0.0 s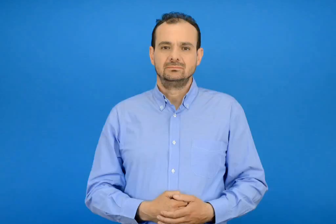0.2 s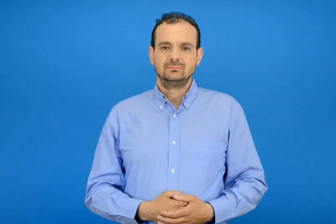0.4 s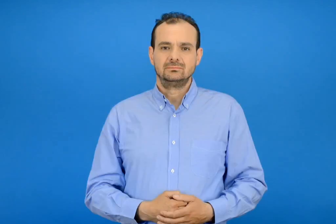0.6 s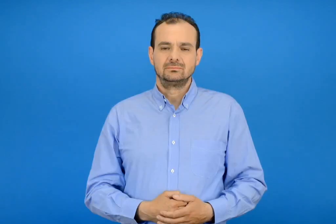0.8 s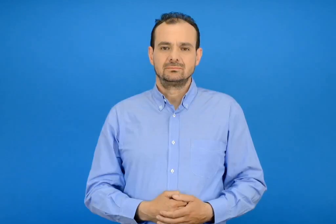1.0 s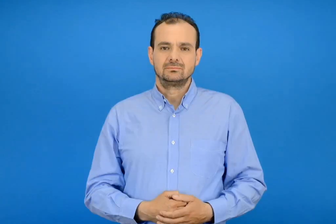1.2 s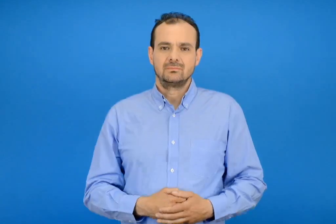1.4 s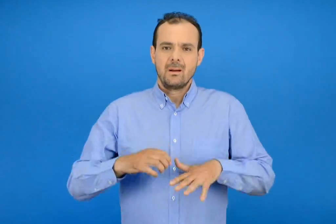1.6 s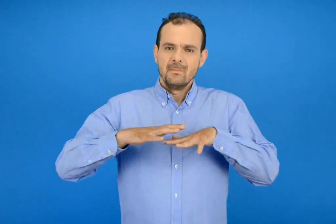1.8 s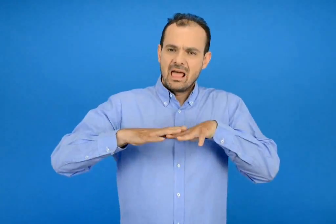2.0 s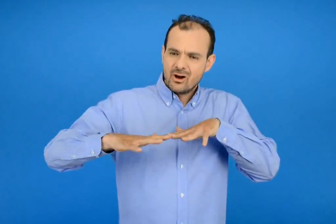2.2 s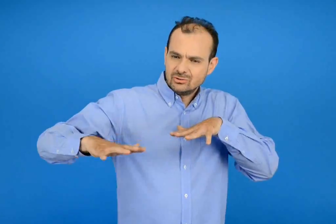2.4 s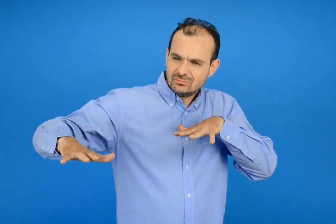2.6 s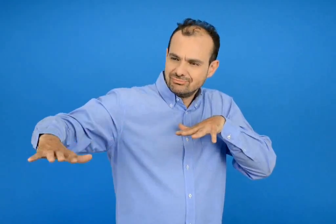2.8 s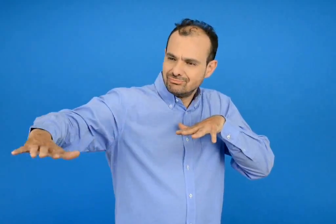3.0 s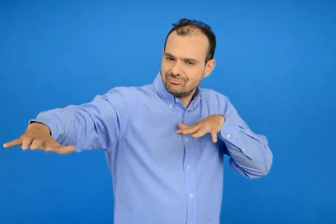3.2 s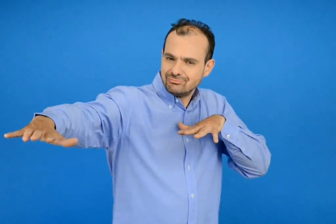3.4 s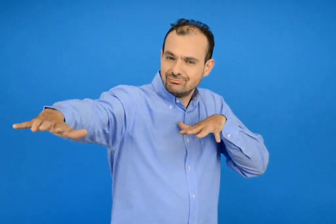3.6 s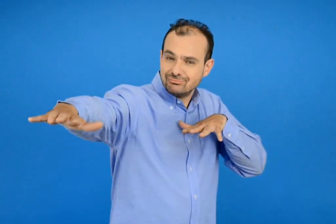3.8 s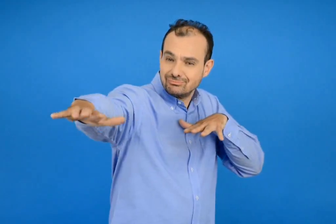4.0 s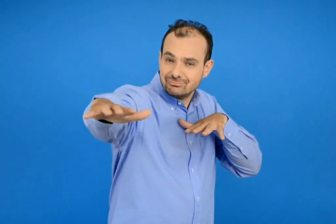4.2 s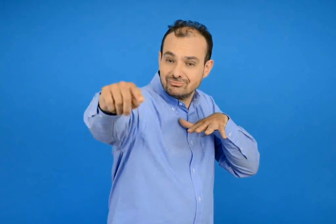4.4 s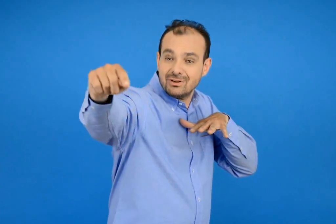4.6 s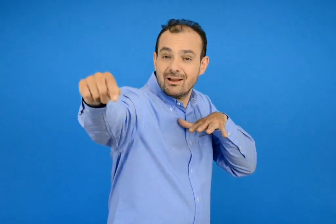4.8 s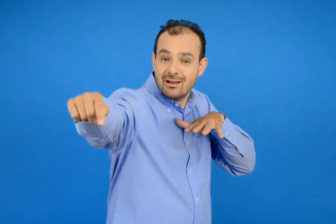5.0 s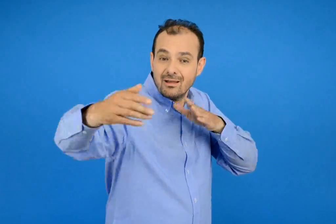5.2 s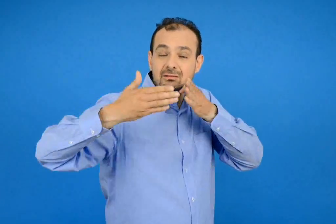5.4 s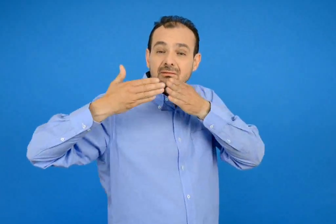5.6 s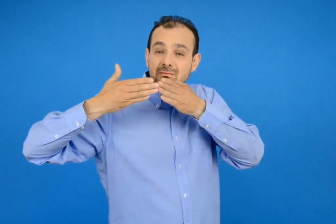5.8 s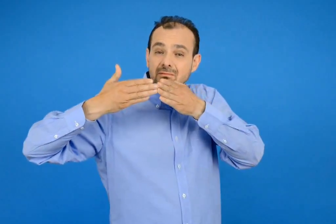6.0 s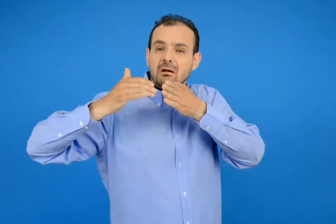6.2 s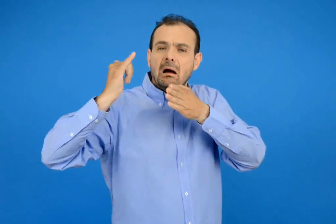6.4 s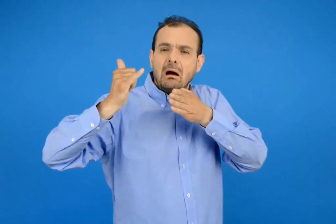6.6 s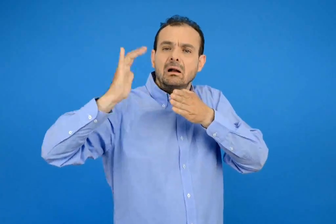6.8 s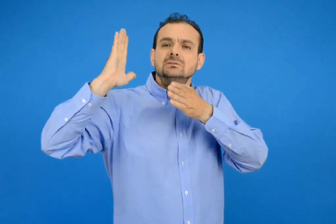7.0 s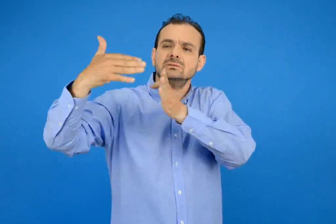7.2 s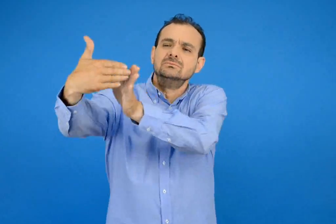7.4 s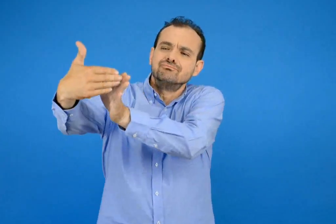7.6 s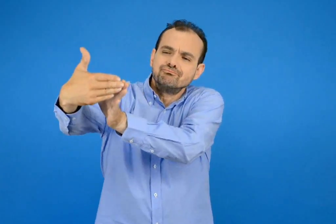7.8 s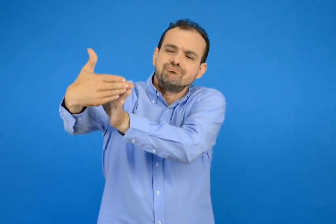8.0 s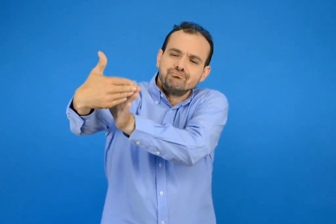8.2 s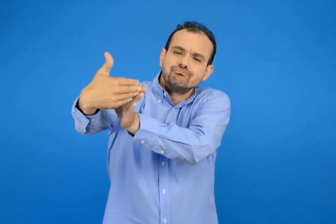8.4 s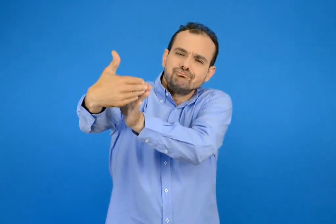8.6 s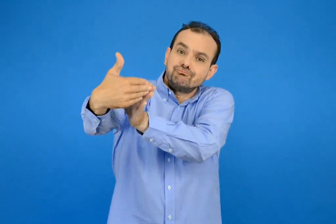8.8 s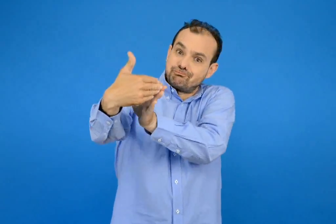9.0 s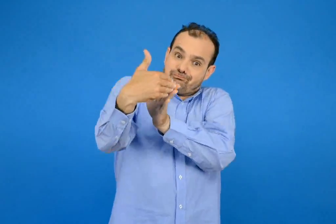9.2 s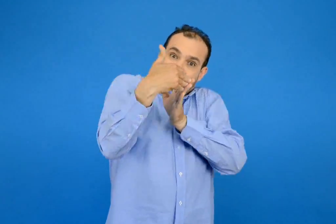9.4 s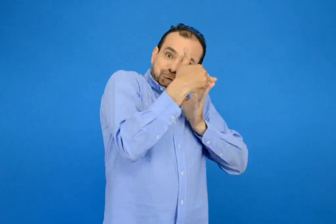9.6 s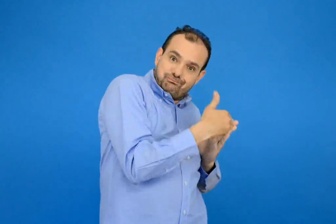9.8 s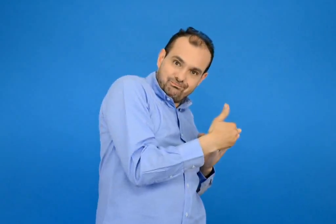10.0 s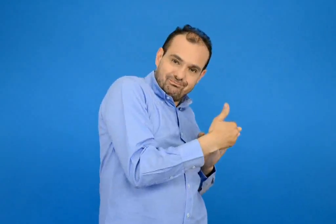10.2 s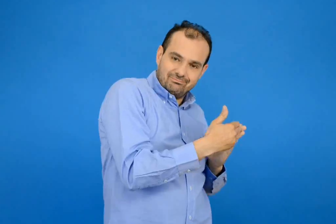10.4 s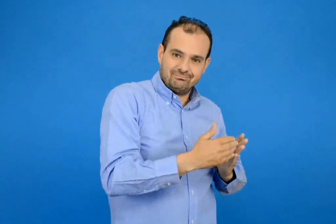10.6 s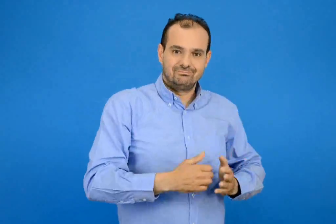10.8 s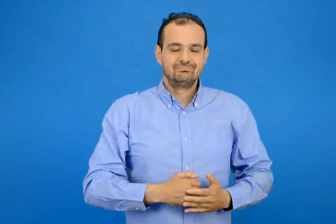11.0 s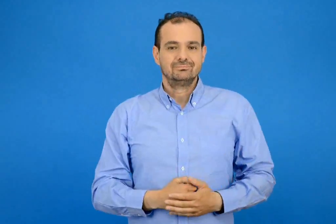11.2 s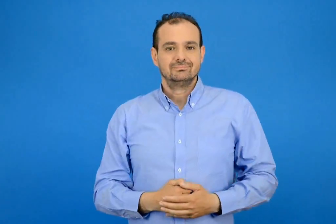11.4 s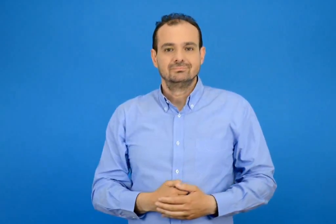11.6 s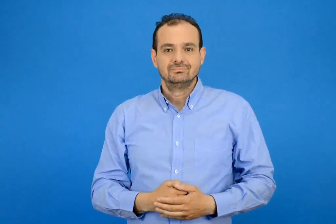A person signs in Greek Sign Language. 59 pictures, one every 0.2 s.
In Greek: και από του πελάγου τα μισά να φτάσει δε θα αργήσει
